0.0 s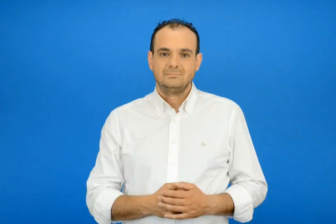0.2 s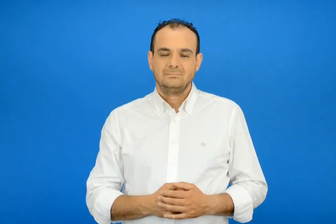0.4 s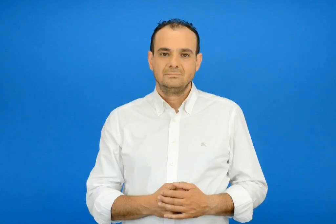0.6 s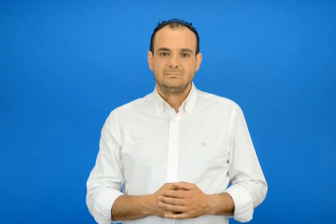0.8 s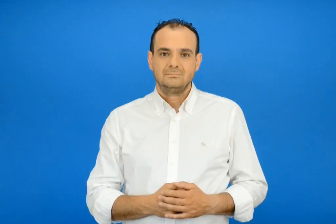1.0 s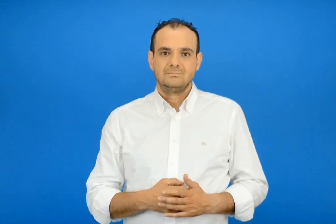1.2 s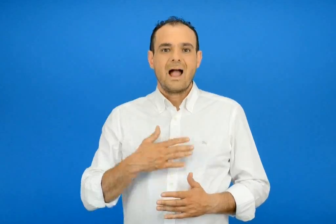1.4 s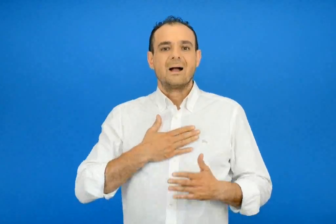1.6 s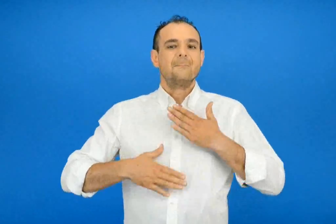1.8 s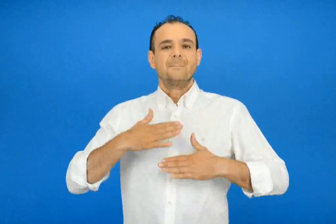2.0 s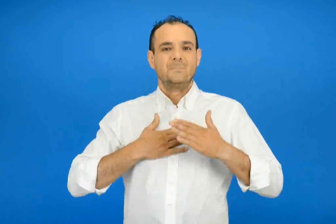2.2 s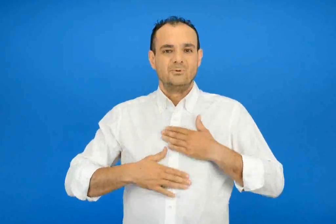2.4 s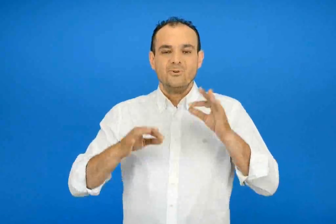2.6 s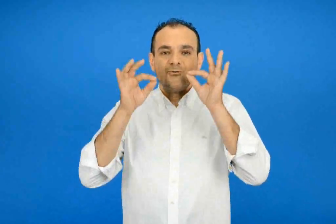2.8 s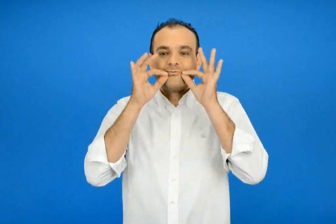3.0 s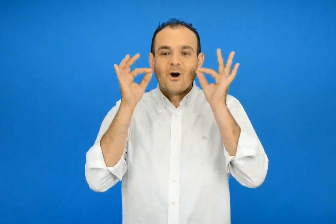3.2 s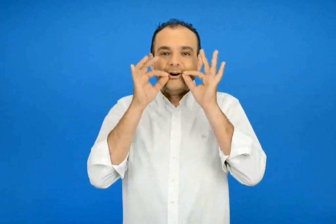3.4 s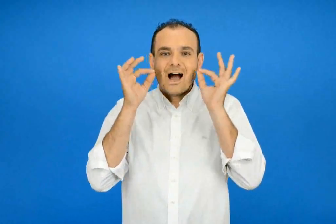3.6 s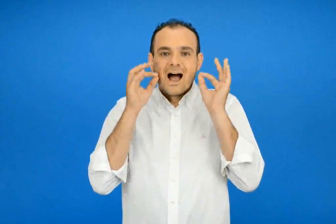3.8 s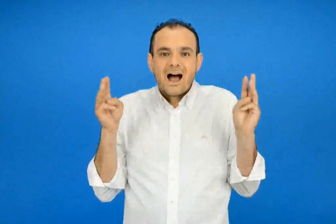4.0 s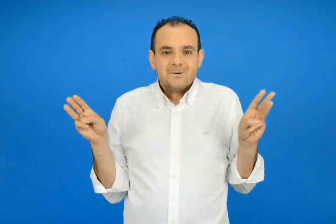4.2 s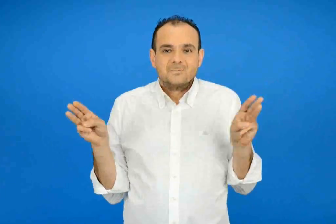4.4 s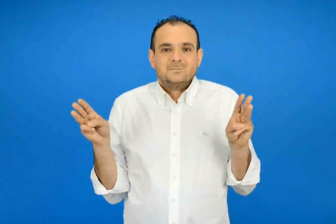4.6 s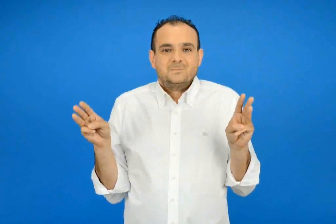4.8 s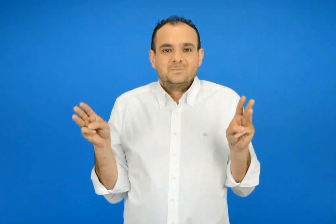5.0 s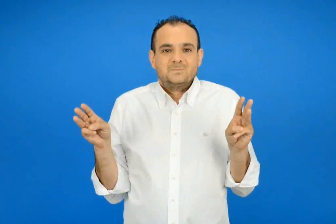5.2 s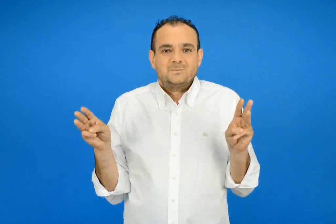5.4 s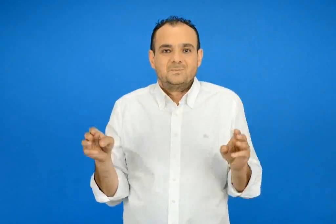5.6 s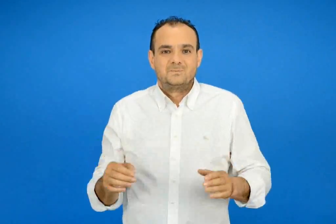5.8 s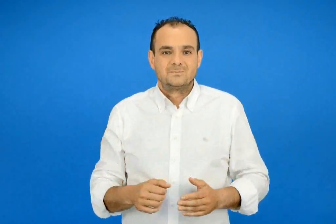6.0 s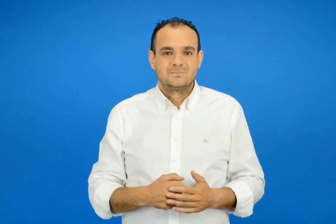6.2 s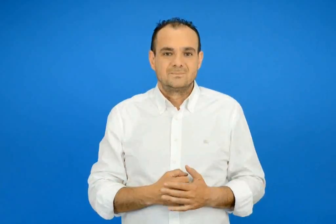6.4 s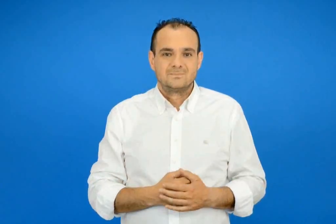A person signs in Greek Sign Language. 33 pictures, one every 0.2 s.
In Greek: αγαπητή μου φώκια μονάχους
